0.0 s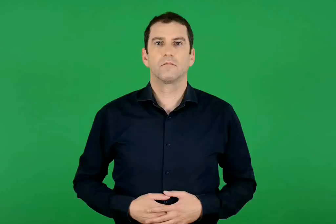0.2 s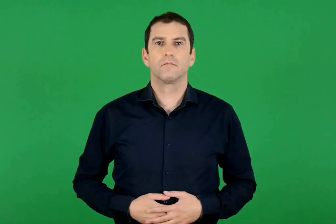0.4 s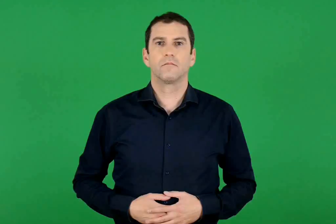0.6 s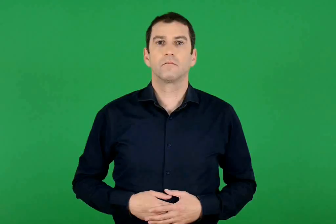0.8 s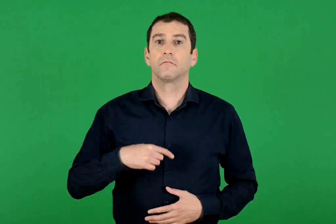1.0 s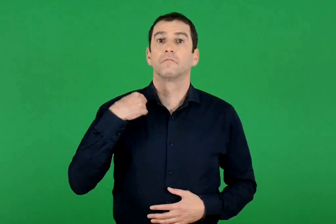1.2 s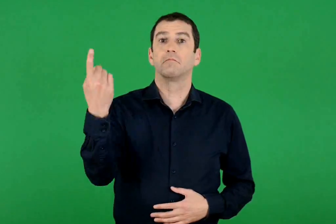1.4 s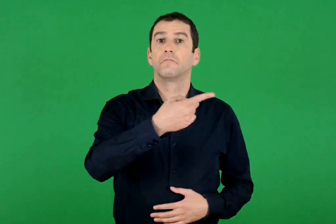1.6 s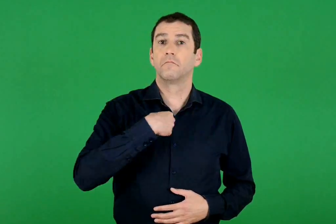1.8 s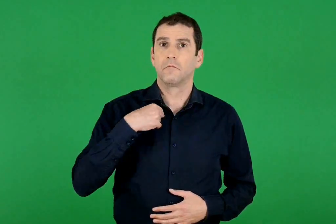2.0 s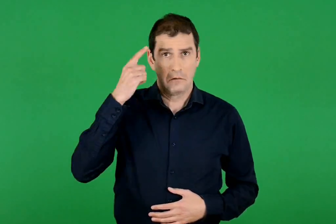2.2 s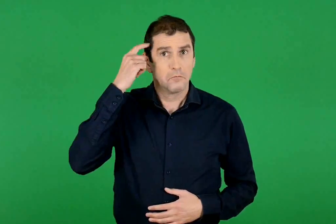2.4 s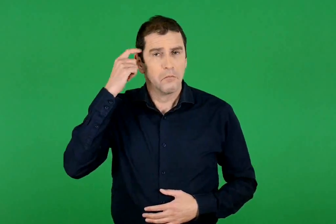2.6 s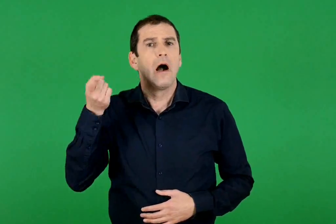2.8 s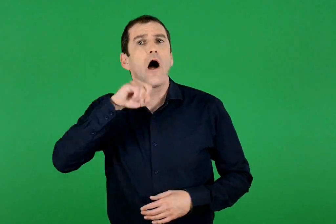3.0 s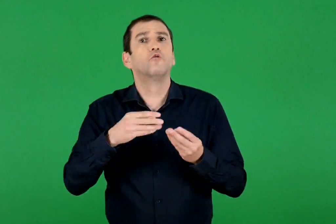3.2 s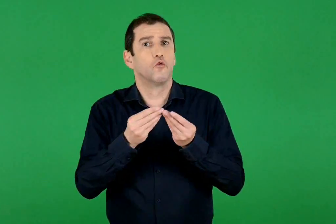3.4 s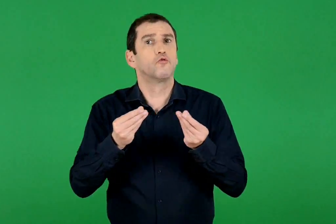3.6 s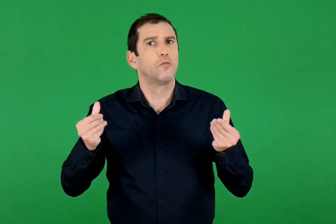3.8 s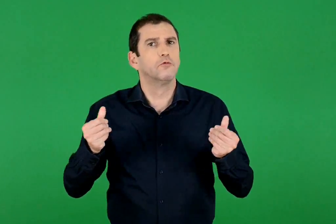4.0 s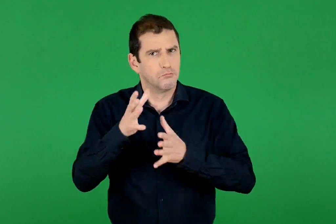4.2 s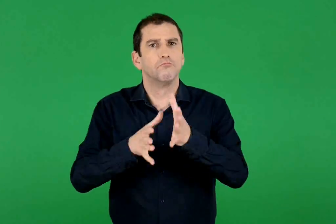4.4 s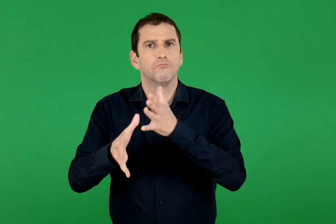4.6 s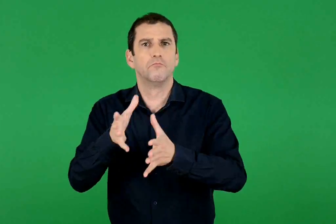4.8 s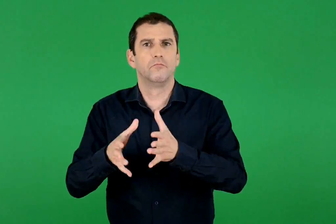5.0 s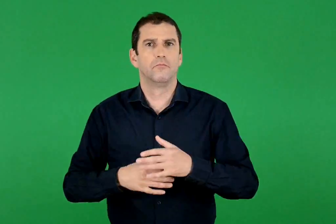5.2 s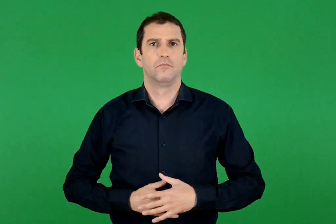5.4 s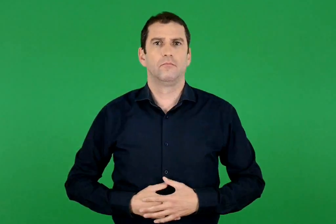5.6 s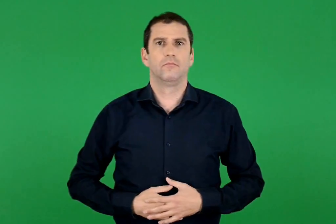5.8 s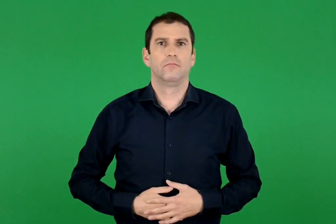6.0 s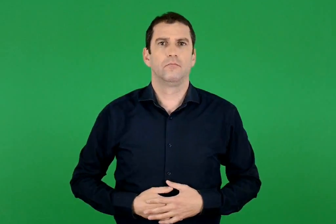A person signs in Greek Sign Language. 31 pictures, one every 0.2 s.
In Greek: λέμε κι άλλους τρόπους που γνωρίζουμε
